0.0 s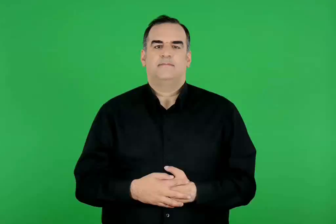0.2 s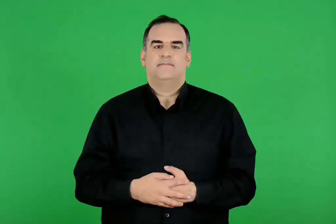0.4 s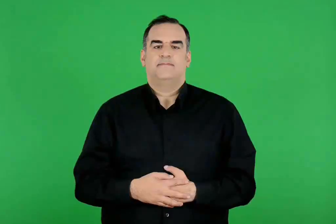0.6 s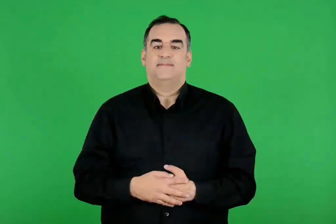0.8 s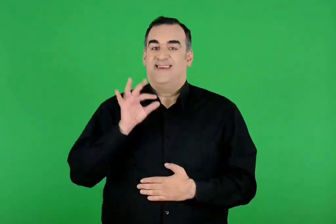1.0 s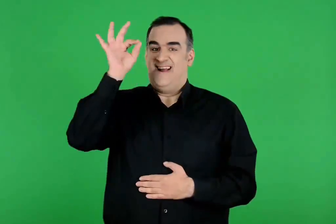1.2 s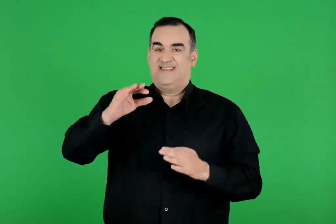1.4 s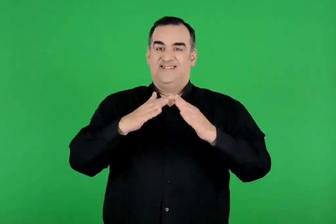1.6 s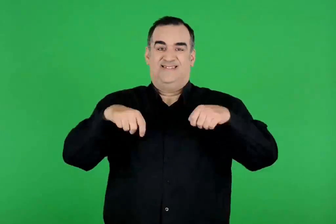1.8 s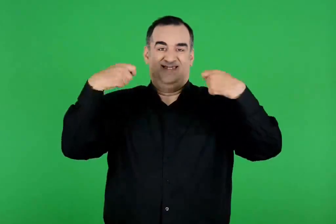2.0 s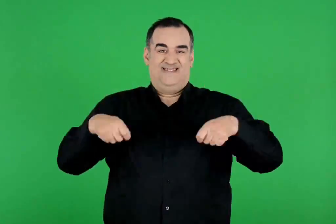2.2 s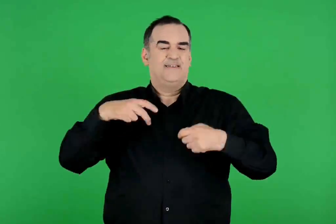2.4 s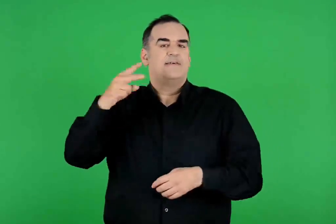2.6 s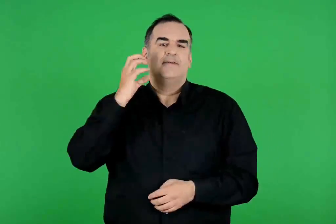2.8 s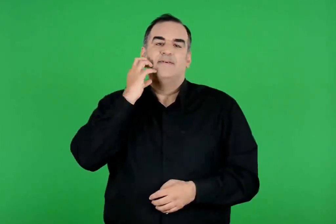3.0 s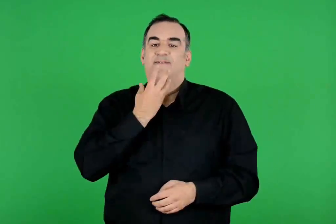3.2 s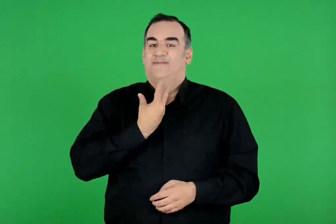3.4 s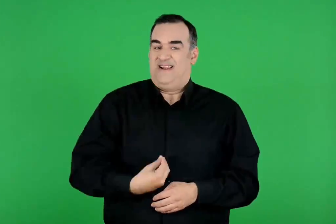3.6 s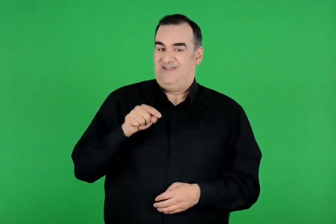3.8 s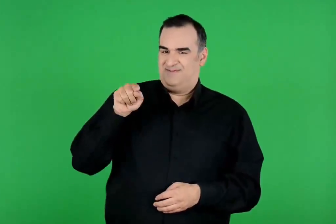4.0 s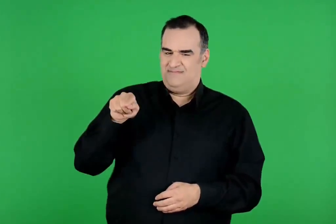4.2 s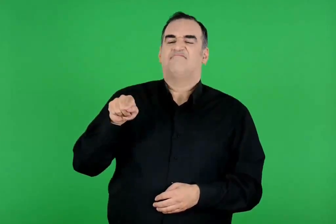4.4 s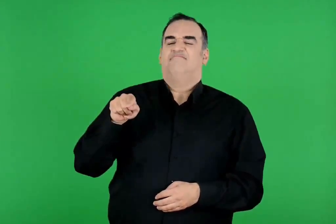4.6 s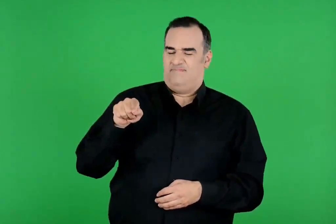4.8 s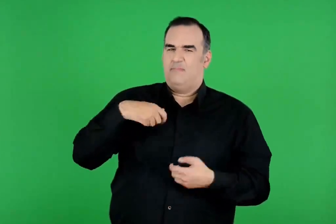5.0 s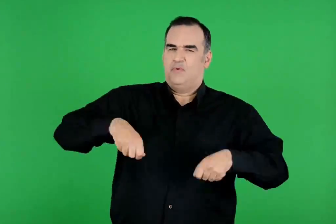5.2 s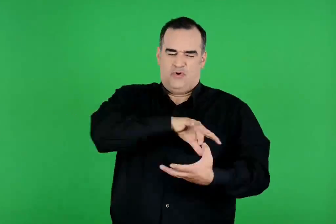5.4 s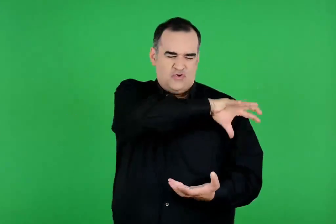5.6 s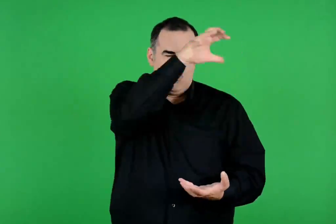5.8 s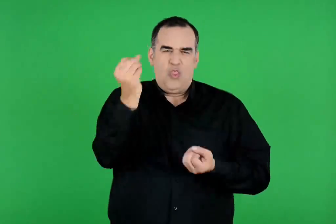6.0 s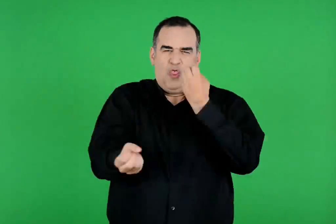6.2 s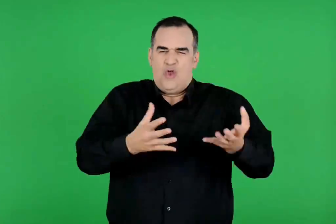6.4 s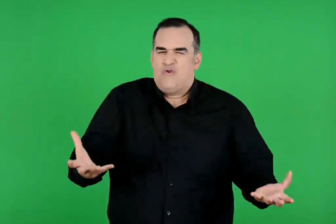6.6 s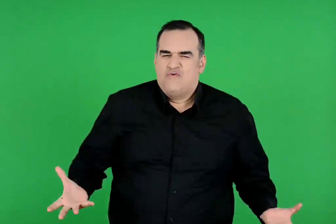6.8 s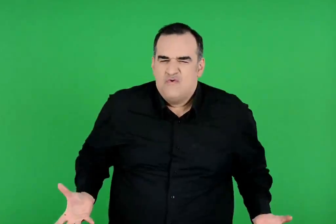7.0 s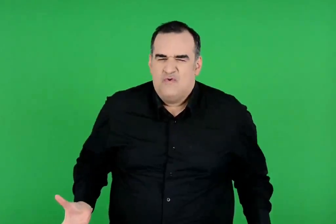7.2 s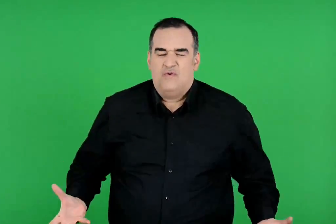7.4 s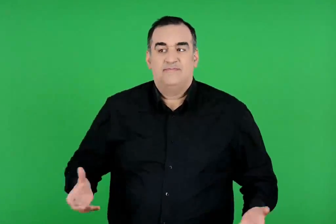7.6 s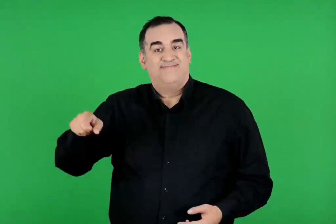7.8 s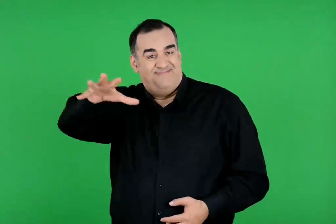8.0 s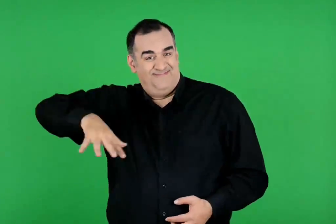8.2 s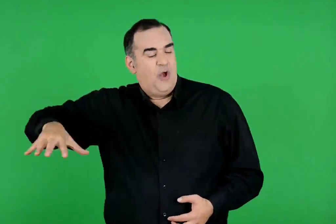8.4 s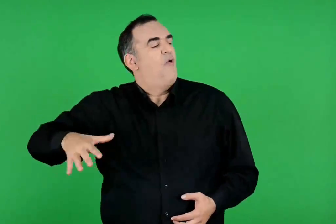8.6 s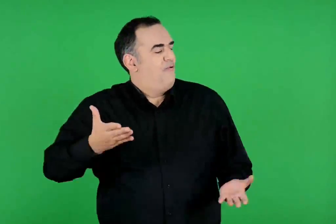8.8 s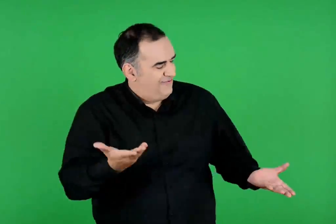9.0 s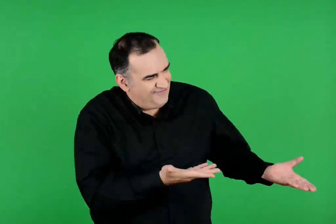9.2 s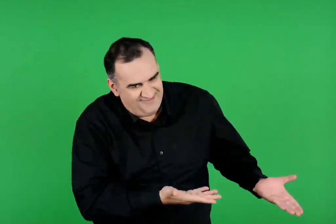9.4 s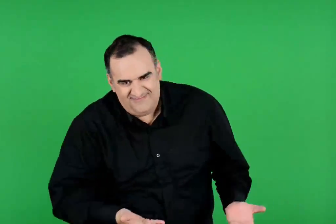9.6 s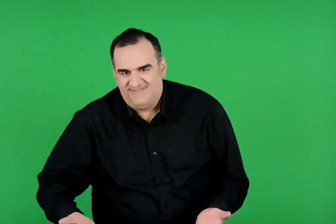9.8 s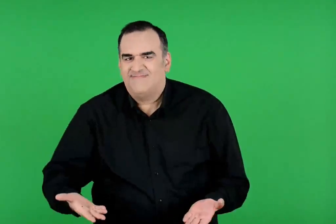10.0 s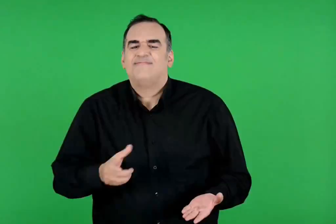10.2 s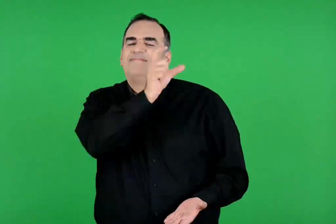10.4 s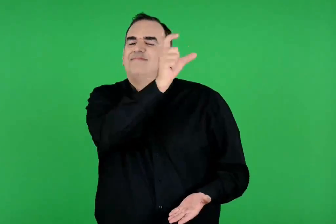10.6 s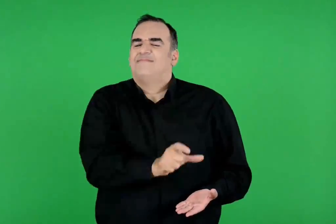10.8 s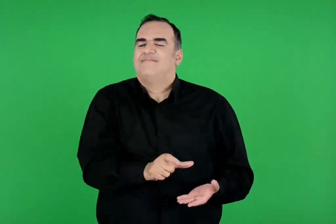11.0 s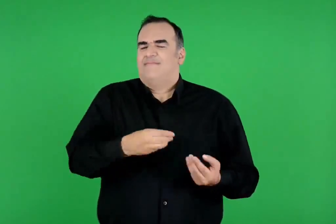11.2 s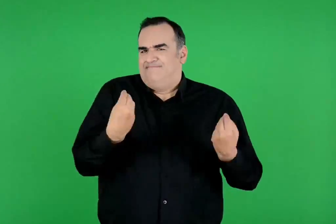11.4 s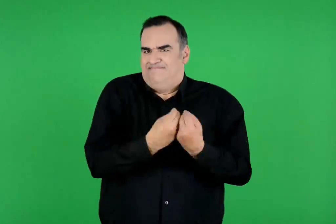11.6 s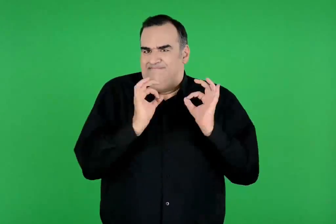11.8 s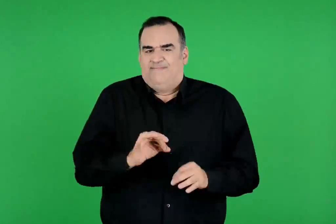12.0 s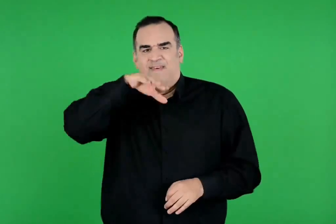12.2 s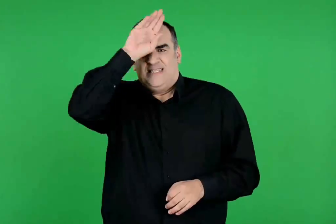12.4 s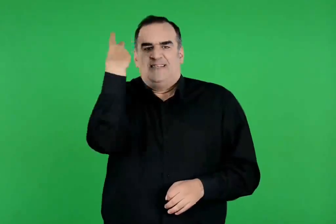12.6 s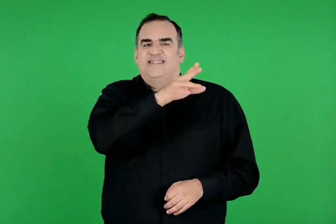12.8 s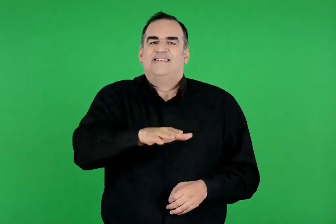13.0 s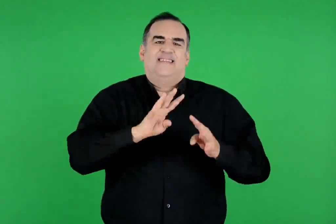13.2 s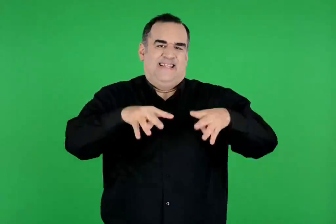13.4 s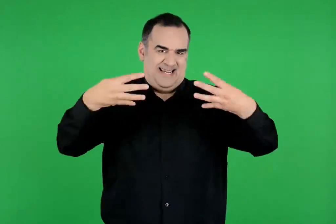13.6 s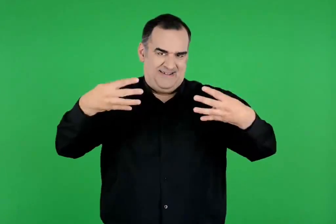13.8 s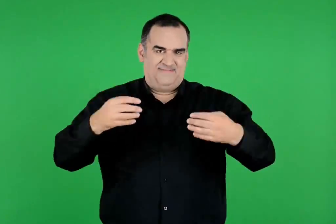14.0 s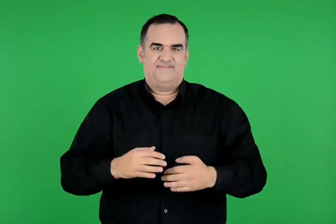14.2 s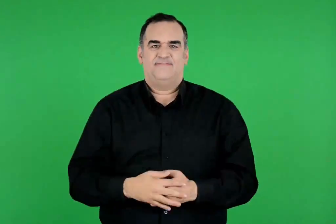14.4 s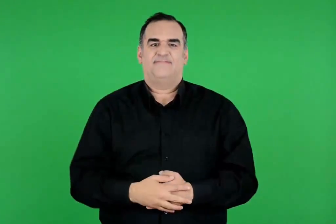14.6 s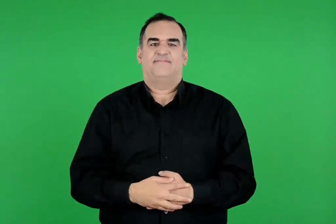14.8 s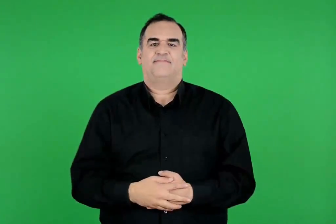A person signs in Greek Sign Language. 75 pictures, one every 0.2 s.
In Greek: έφτασε στο παλάτι του μενέλαου κρατώντας πλούσια δώρα. εκεί όλοι τον καλοδέχτηκαν και τον φιλοξένησαν , όπως ταίριαζε στο βασιλόπουλο της τροίας
